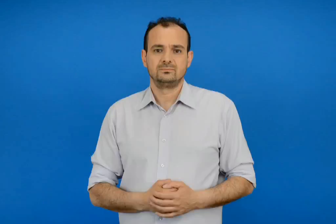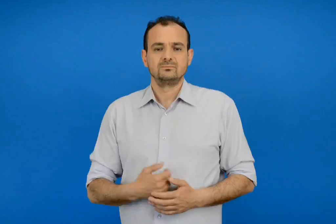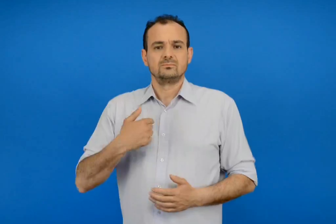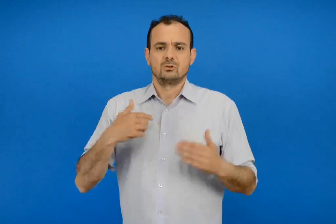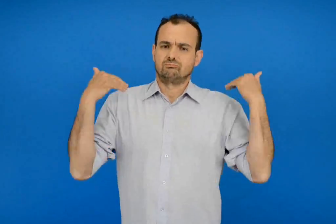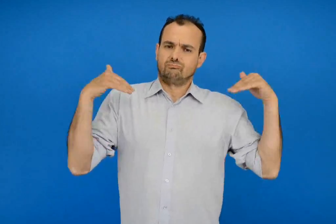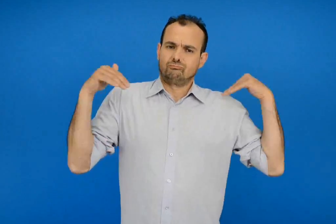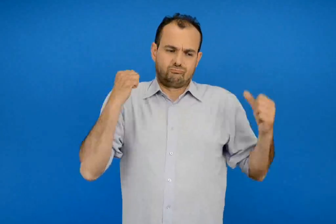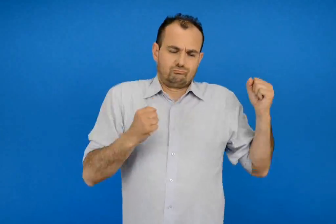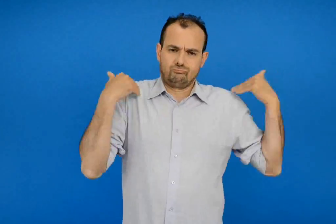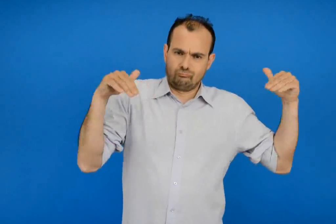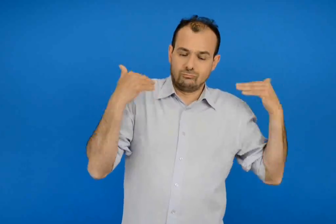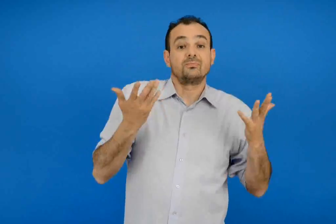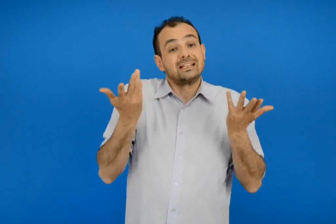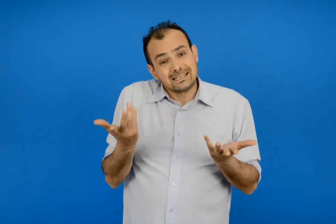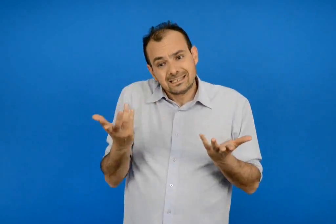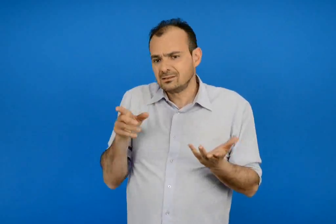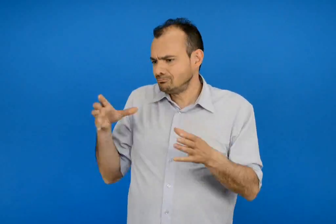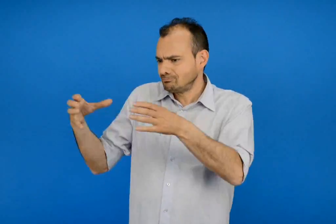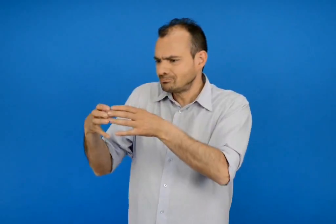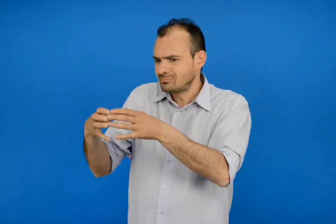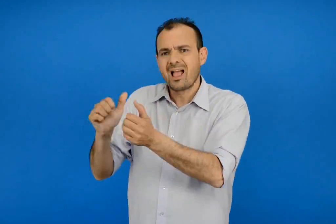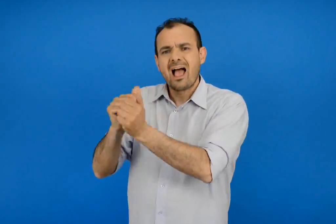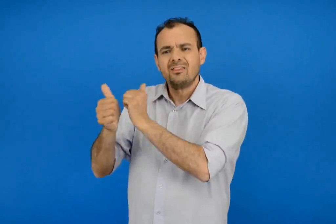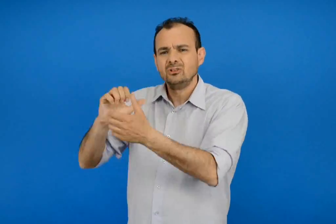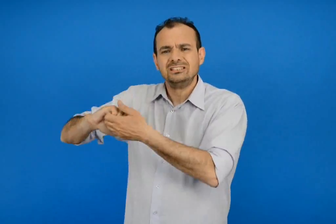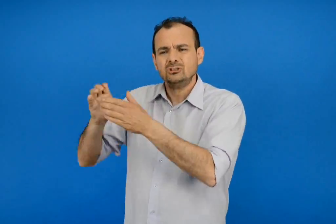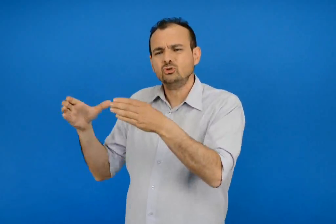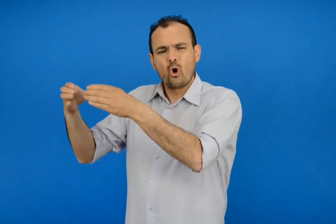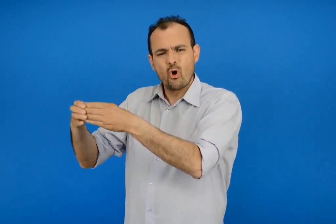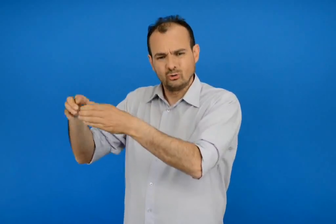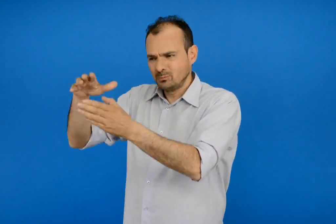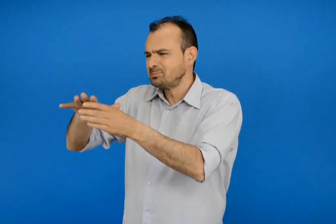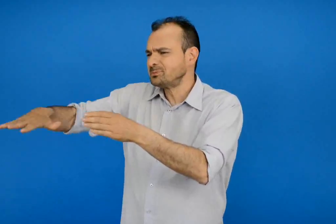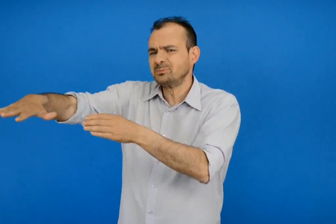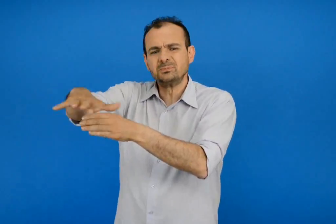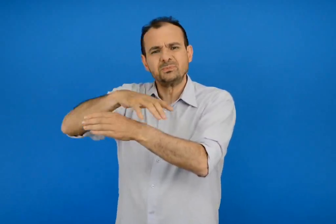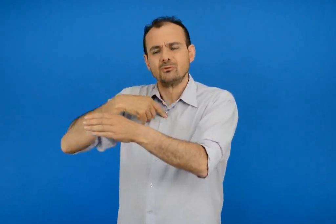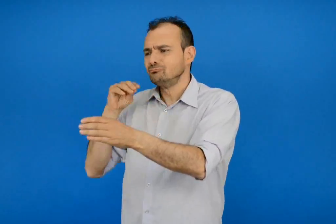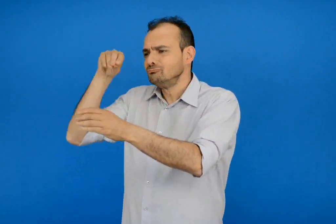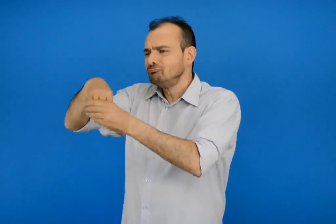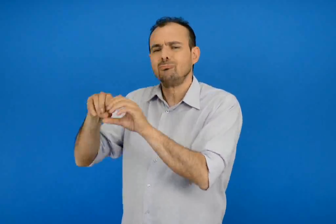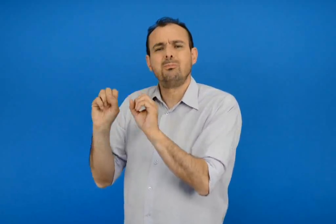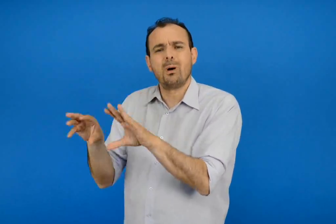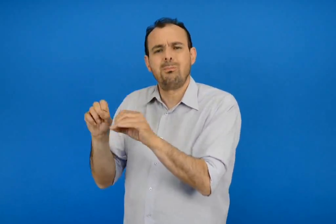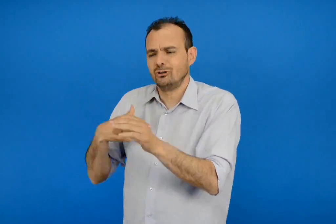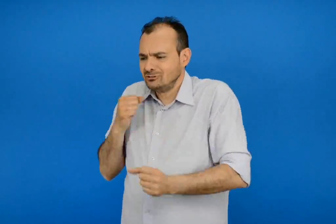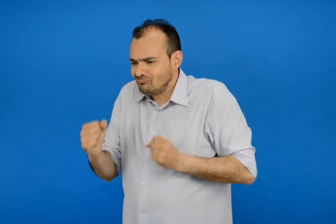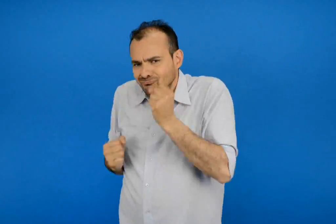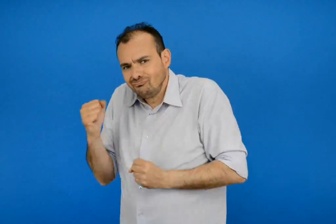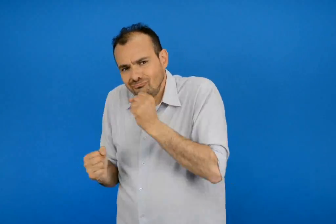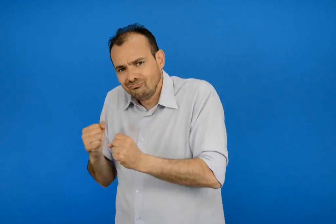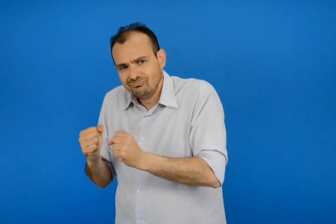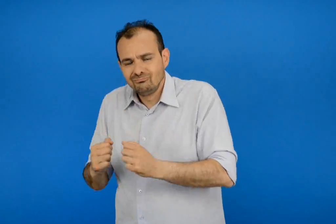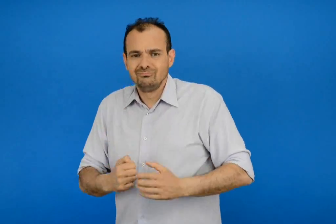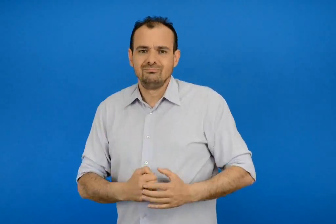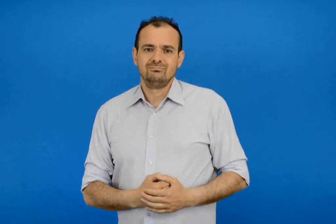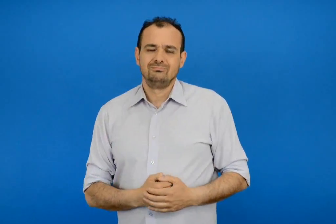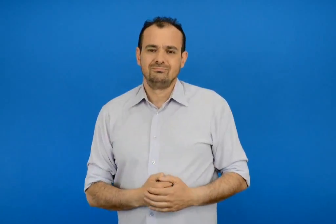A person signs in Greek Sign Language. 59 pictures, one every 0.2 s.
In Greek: να γυμνάζομαι η να κάνω προπόνηση στον αθλητικό σύλλογο της γειτονίας μου
